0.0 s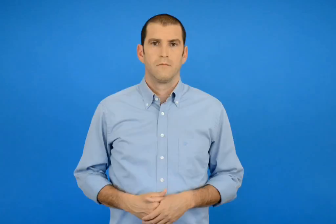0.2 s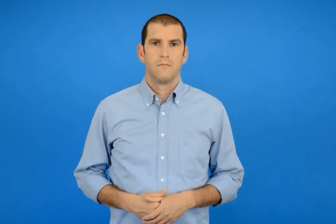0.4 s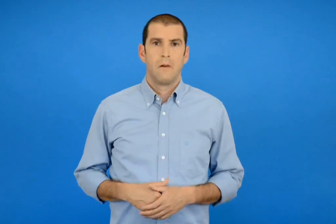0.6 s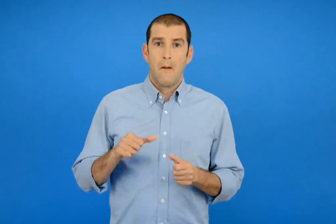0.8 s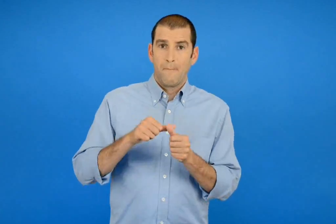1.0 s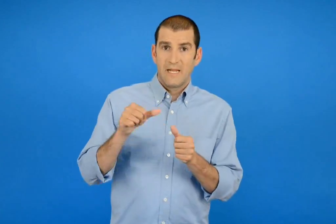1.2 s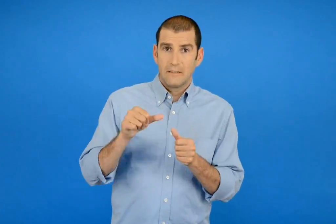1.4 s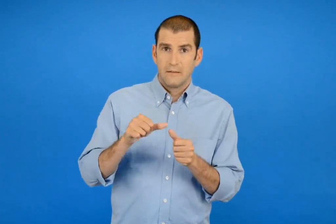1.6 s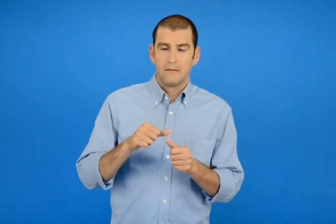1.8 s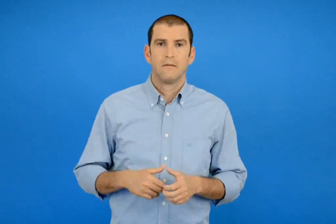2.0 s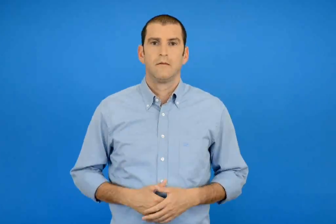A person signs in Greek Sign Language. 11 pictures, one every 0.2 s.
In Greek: ο μήνας
